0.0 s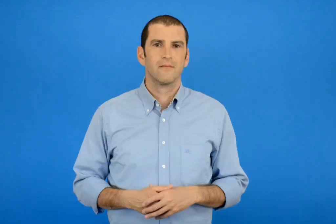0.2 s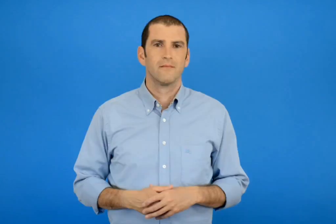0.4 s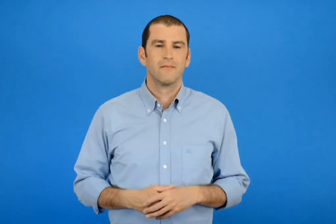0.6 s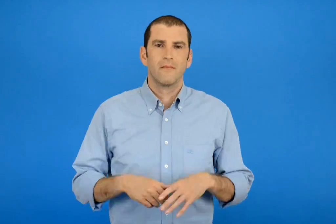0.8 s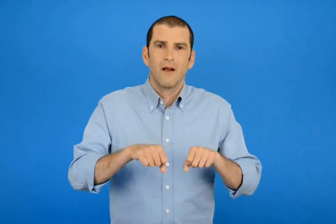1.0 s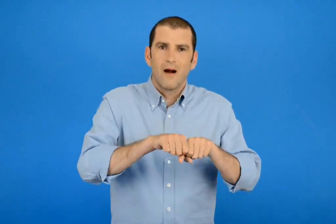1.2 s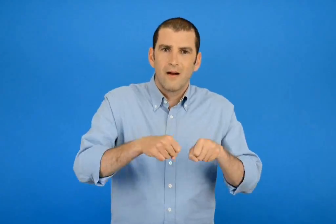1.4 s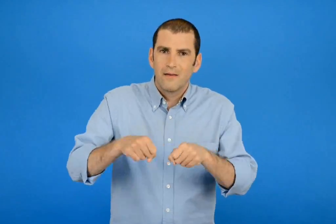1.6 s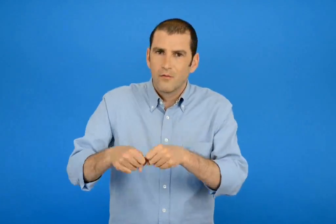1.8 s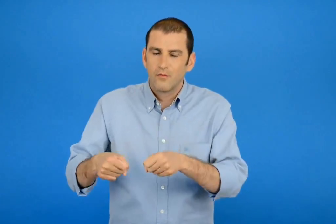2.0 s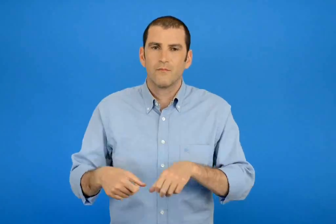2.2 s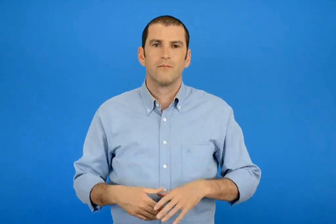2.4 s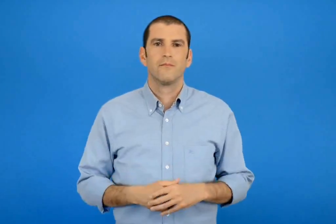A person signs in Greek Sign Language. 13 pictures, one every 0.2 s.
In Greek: αναλύω
